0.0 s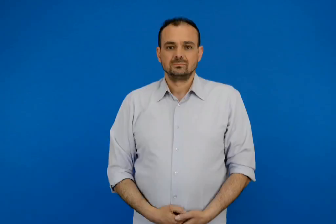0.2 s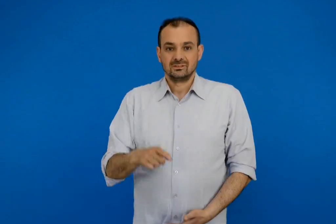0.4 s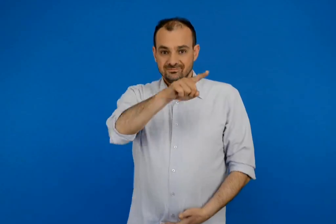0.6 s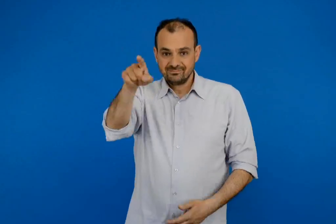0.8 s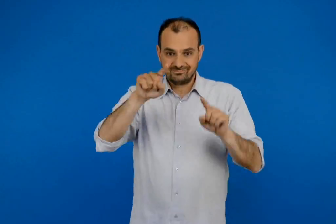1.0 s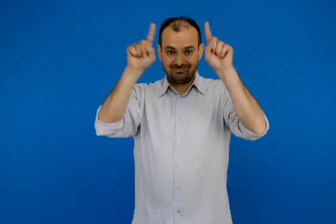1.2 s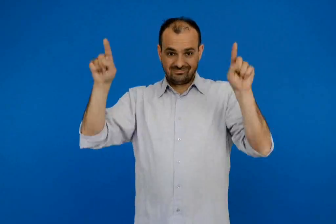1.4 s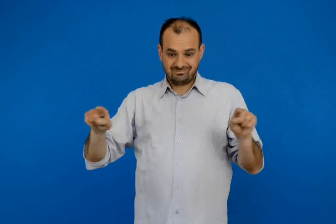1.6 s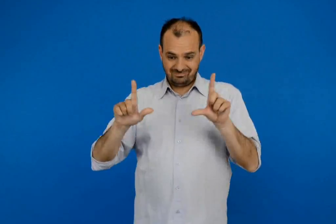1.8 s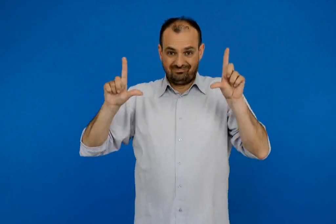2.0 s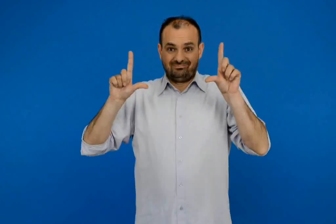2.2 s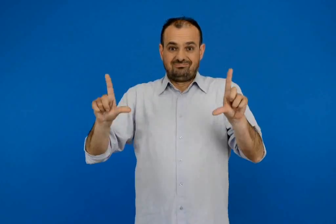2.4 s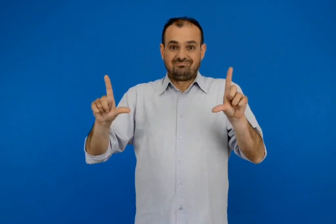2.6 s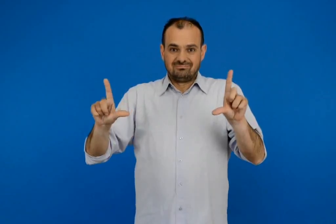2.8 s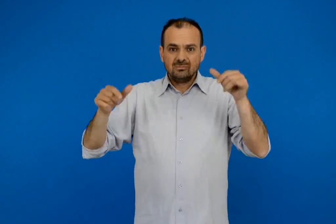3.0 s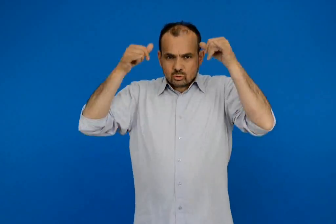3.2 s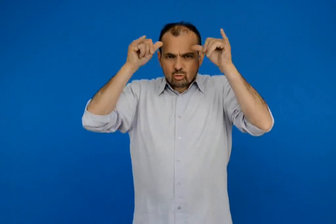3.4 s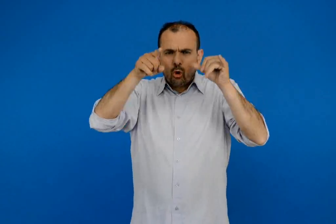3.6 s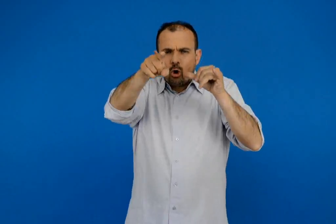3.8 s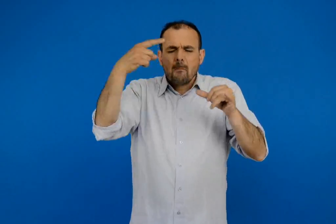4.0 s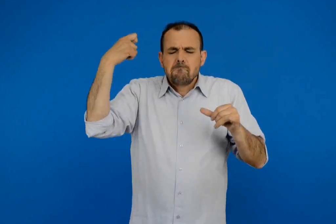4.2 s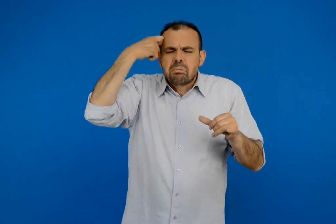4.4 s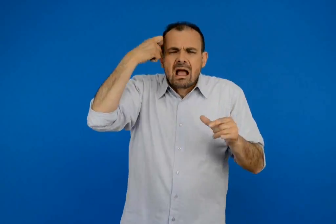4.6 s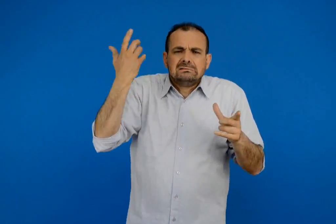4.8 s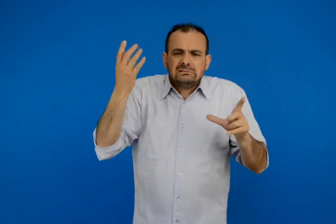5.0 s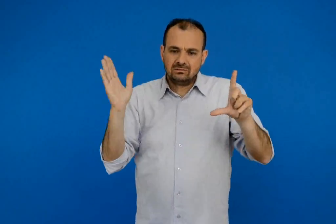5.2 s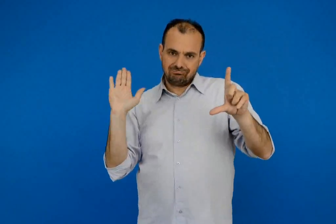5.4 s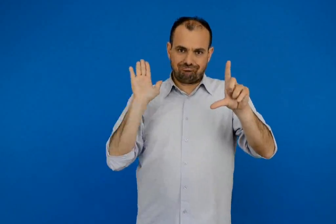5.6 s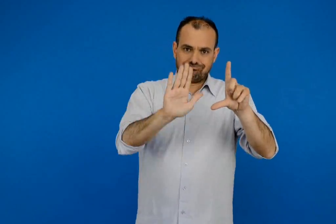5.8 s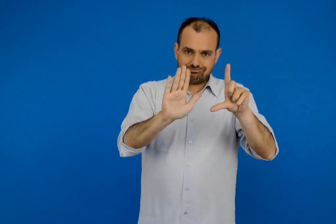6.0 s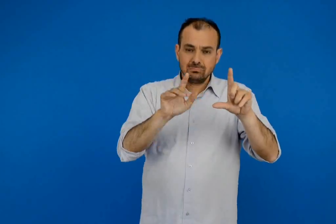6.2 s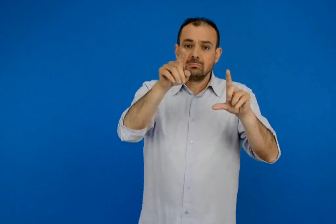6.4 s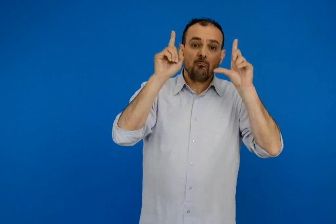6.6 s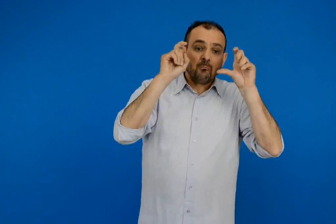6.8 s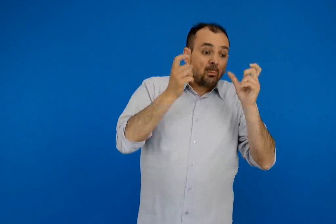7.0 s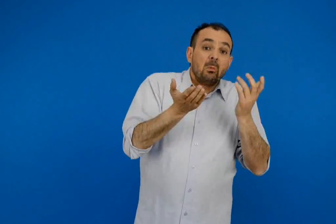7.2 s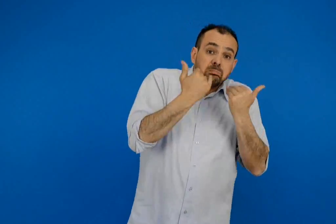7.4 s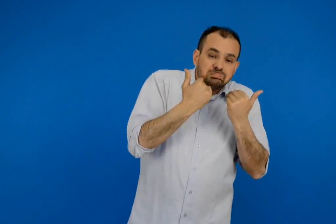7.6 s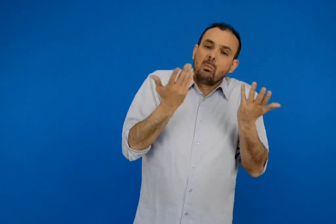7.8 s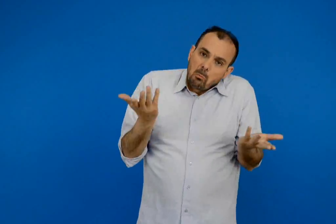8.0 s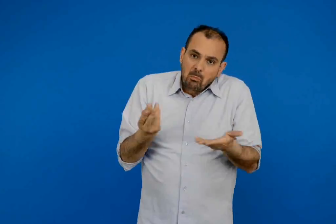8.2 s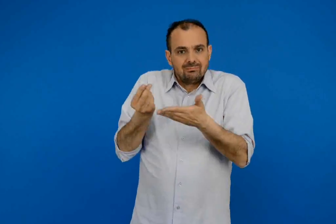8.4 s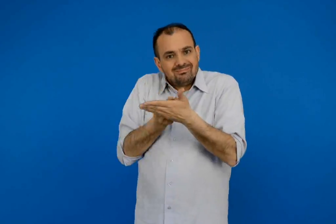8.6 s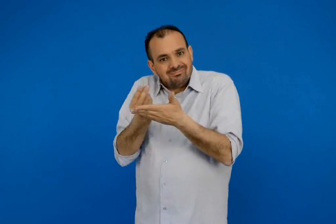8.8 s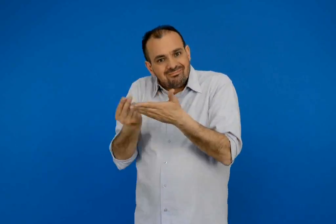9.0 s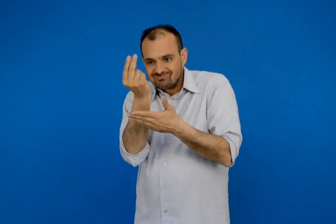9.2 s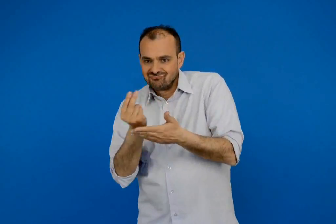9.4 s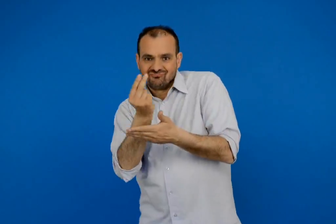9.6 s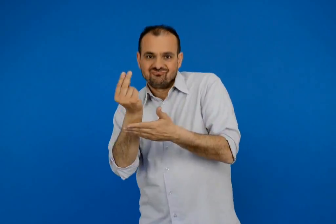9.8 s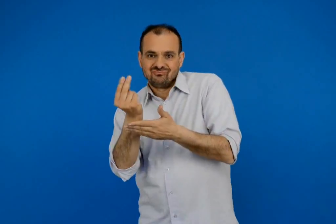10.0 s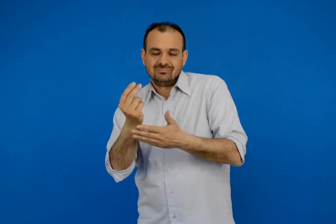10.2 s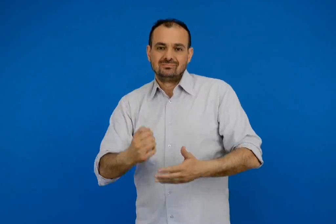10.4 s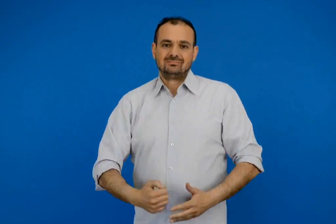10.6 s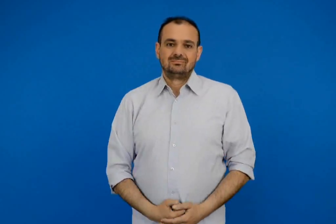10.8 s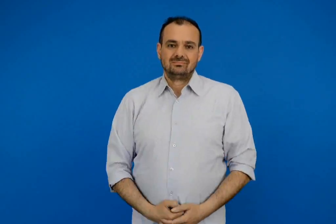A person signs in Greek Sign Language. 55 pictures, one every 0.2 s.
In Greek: κολλήστε εδώ τη φωτογραφία του ζώου που σας αρέσει περισσότερο αν δε βρείτε φωτογραφία του ζωγραφιστέ το
